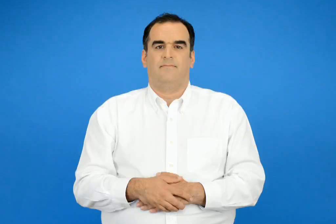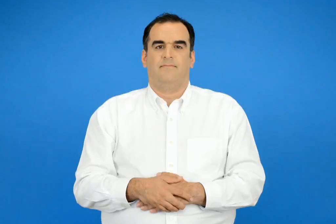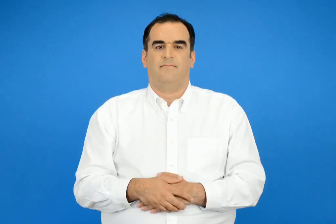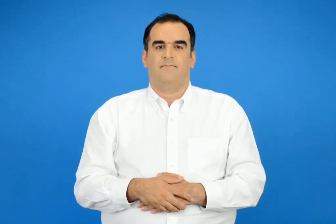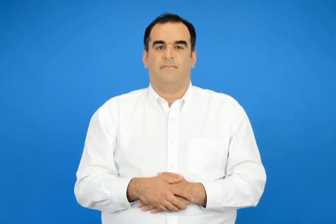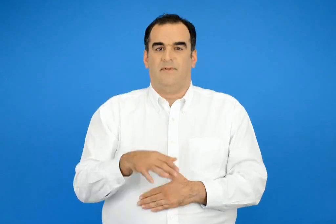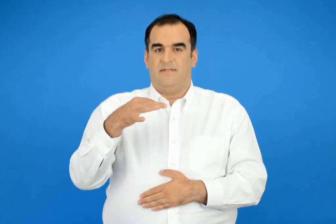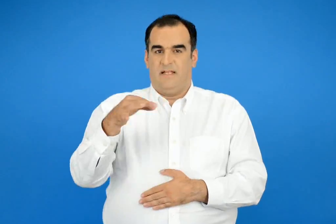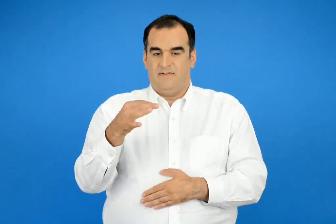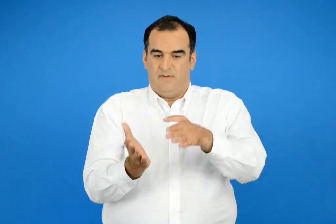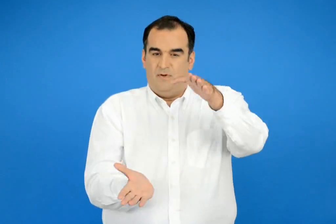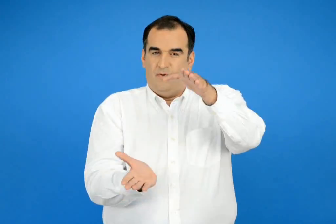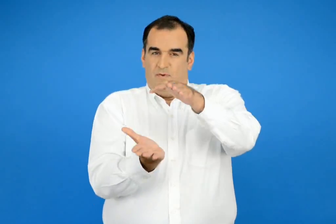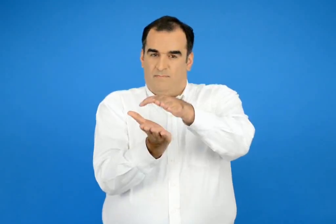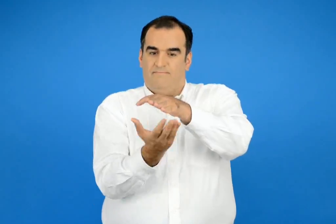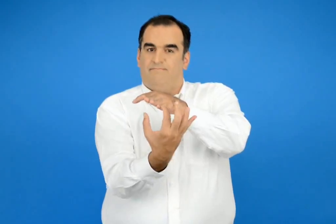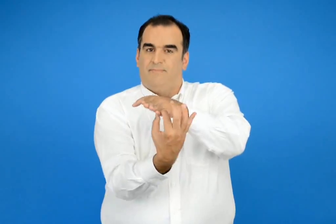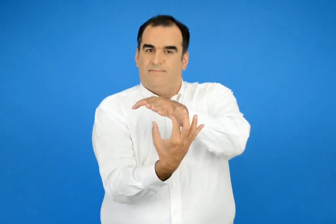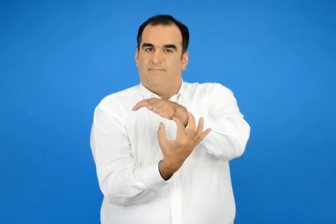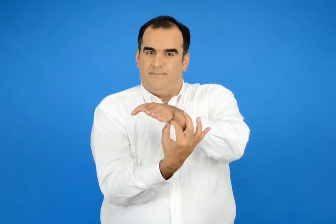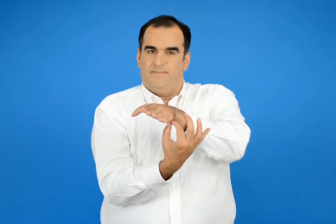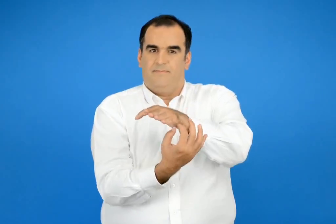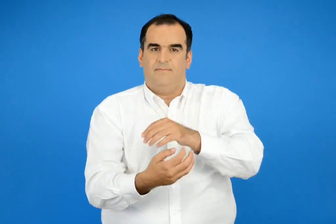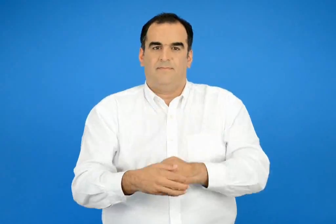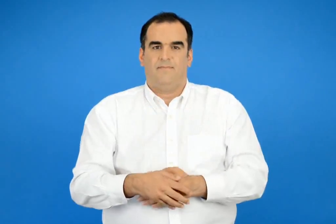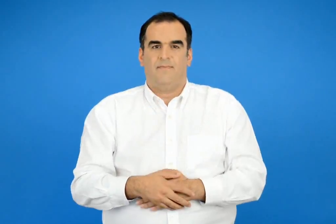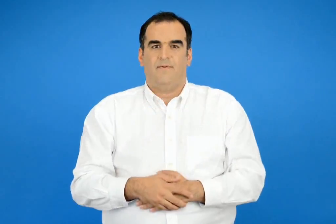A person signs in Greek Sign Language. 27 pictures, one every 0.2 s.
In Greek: δένει όλες τις σελίδες μαζί
